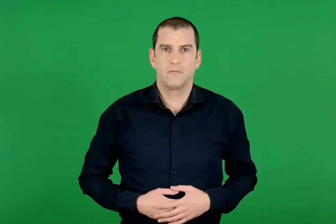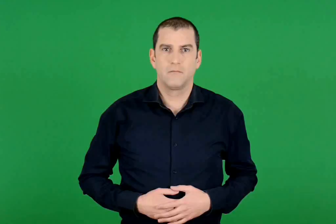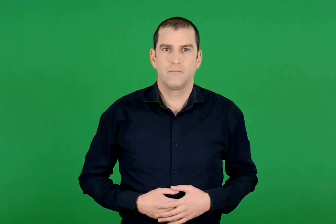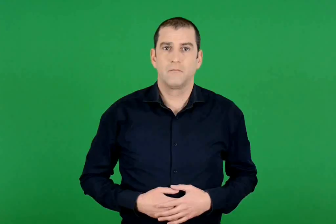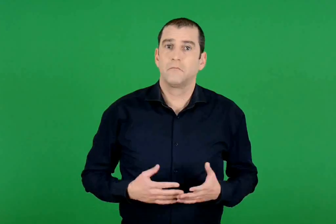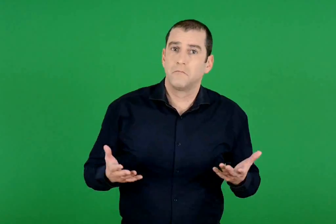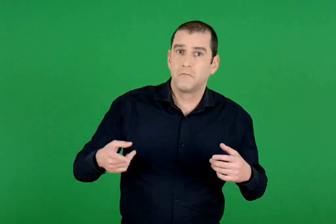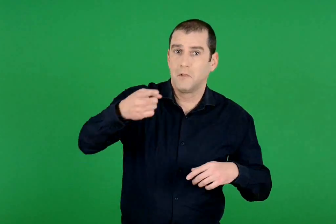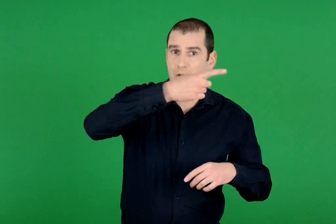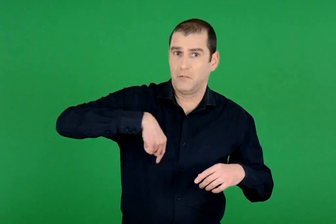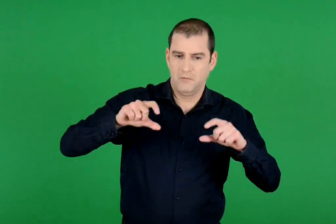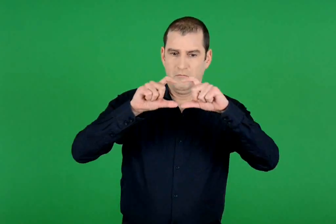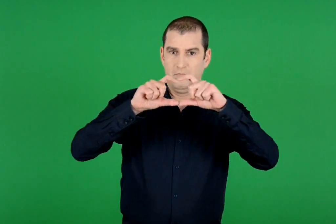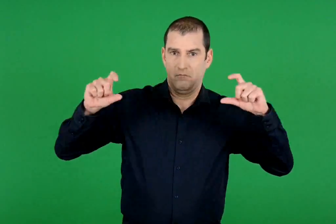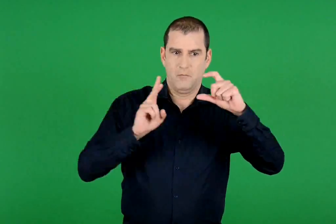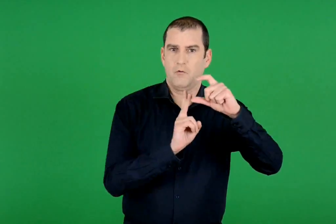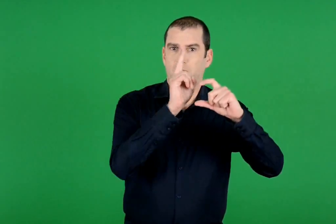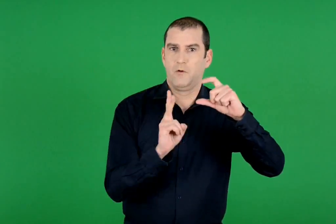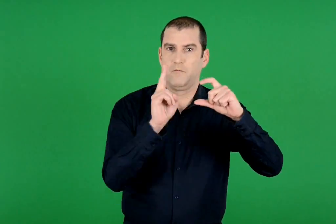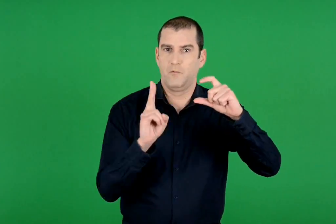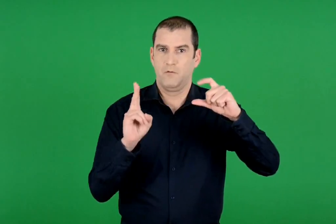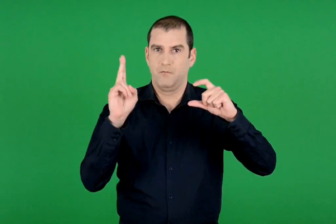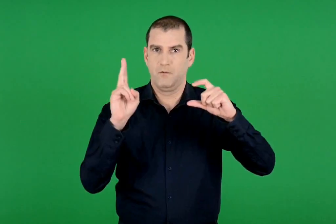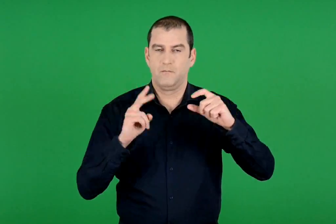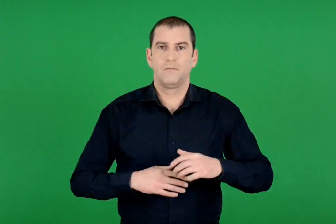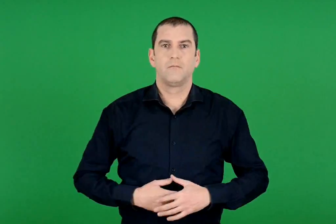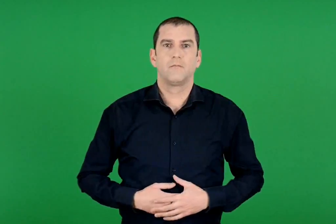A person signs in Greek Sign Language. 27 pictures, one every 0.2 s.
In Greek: είτε κόβουμε κάθετα
